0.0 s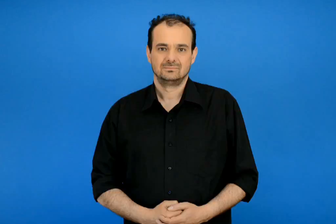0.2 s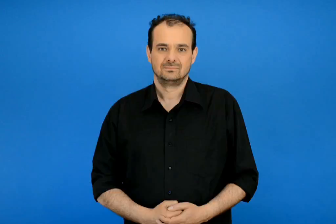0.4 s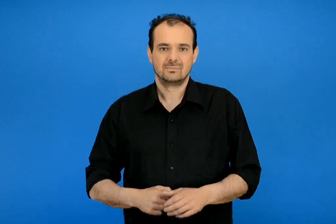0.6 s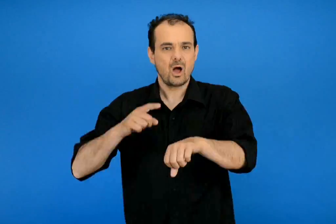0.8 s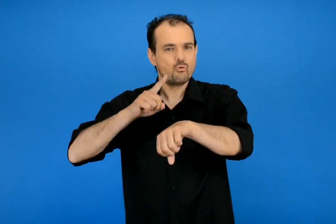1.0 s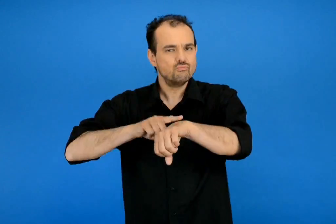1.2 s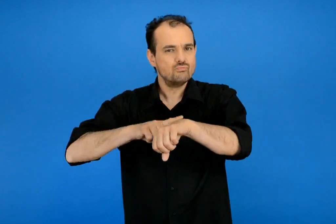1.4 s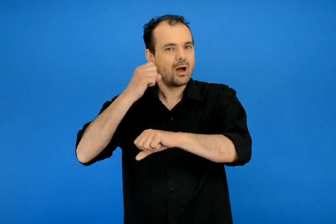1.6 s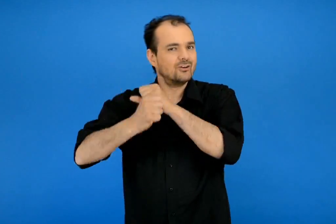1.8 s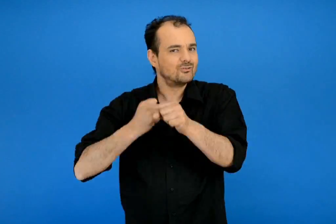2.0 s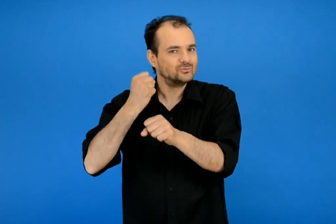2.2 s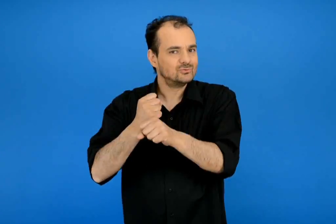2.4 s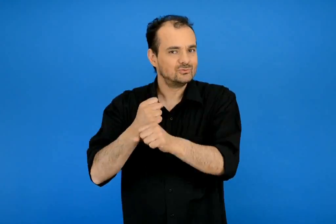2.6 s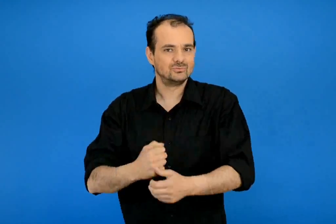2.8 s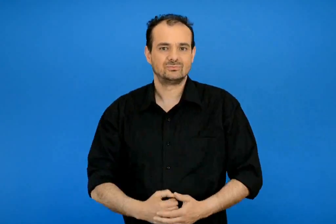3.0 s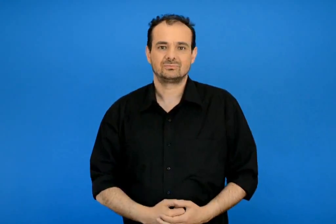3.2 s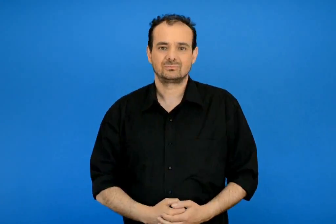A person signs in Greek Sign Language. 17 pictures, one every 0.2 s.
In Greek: χρόνος
